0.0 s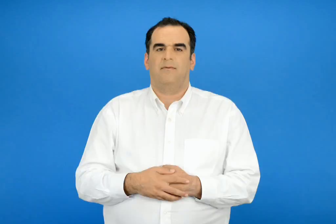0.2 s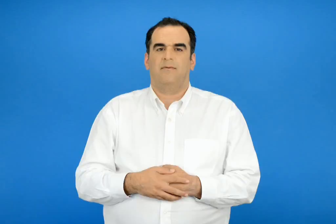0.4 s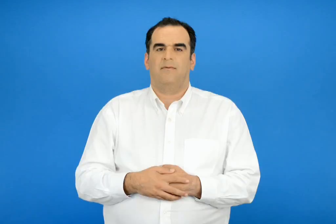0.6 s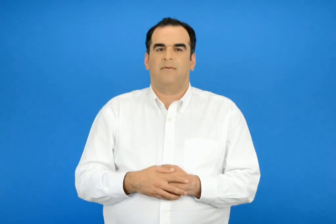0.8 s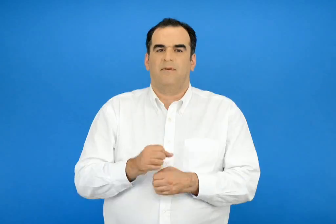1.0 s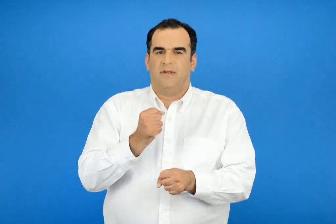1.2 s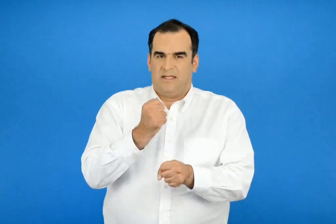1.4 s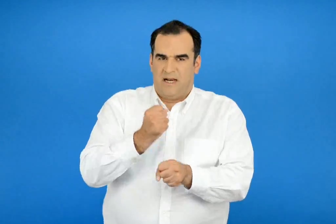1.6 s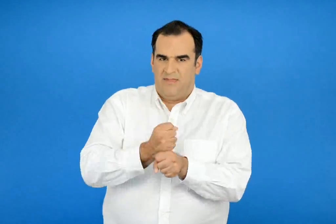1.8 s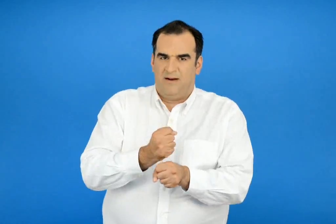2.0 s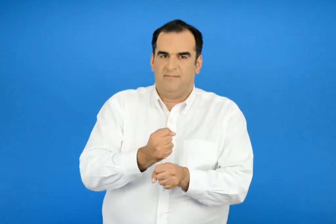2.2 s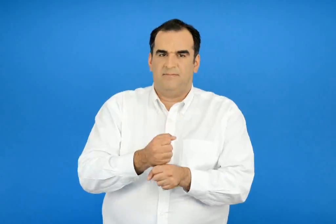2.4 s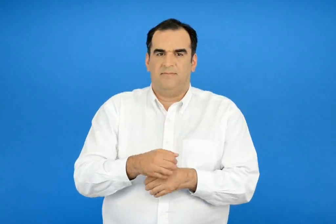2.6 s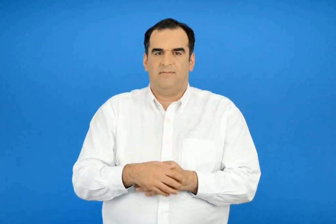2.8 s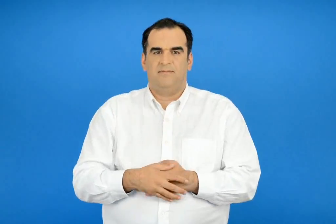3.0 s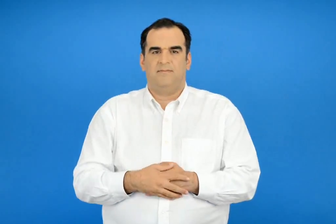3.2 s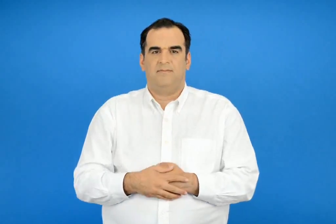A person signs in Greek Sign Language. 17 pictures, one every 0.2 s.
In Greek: καρυδιά
